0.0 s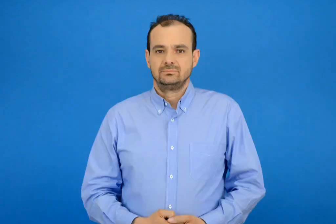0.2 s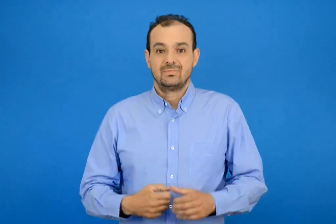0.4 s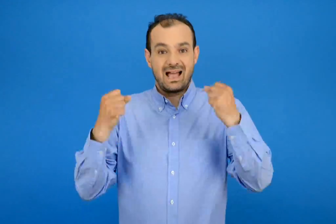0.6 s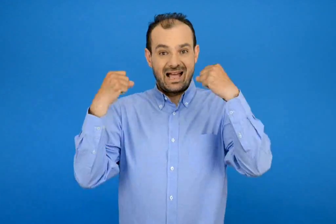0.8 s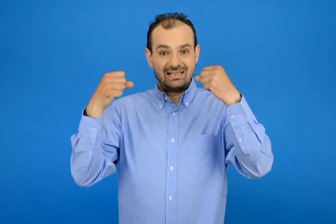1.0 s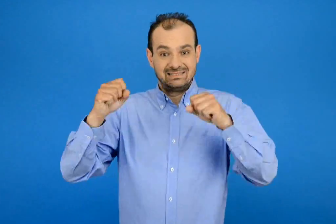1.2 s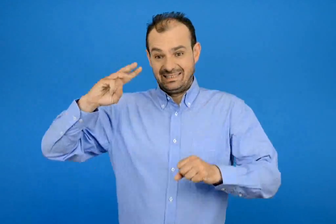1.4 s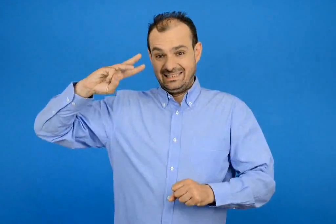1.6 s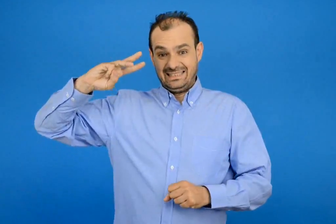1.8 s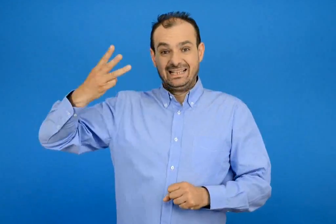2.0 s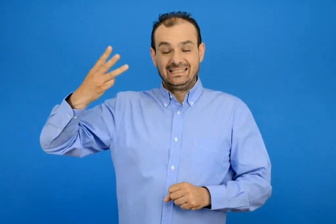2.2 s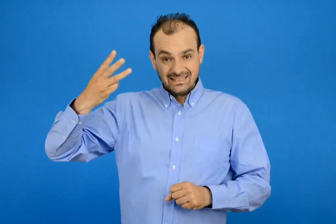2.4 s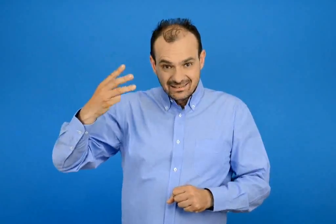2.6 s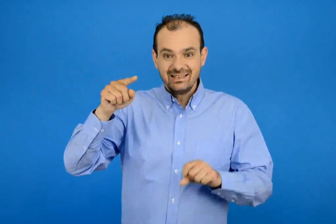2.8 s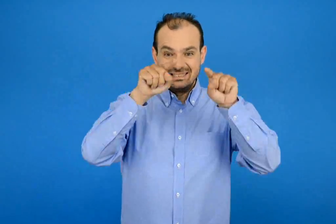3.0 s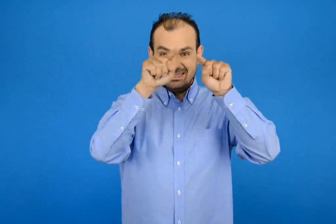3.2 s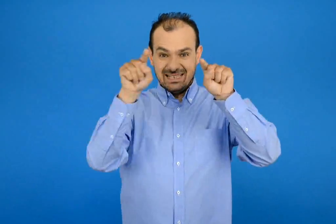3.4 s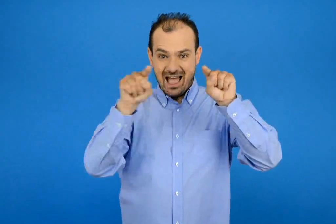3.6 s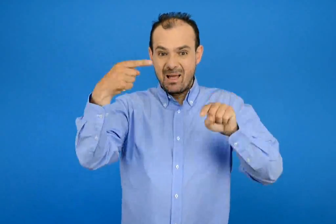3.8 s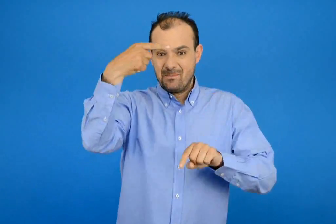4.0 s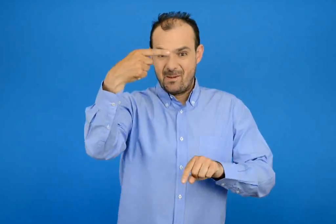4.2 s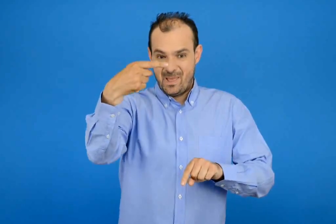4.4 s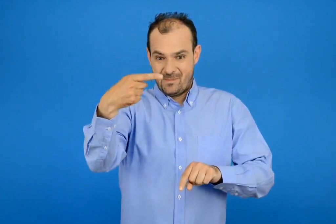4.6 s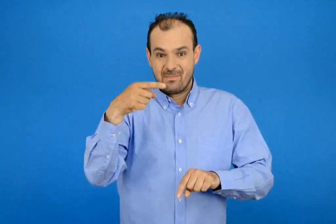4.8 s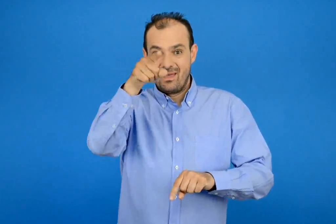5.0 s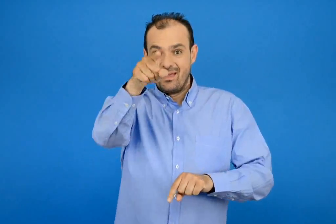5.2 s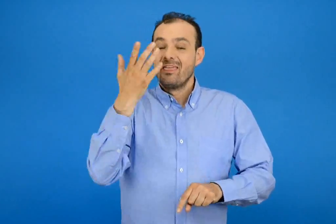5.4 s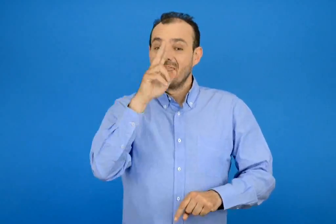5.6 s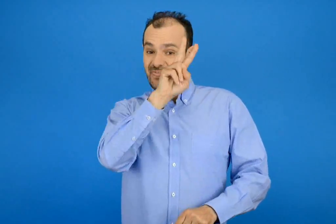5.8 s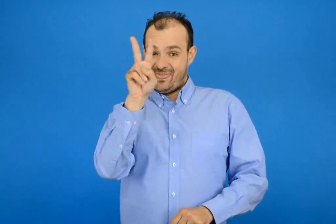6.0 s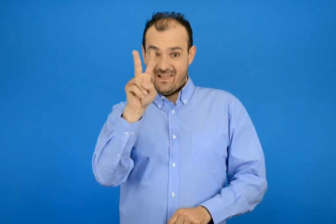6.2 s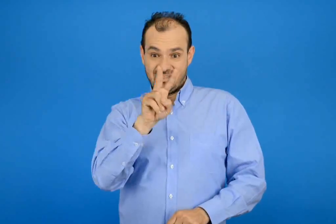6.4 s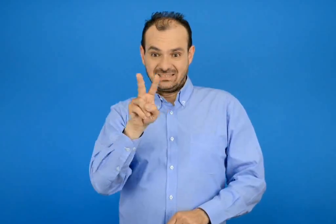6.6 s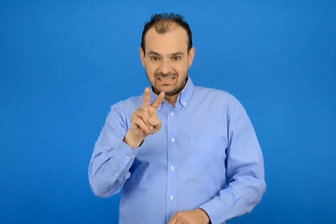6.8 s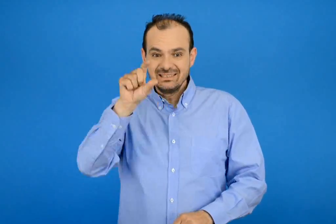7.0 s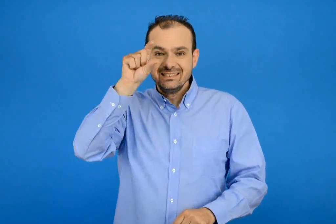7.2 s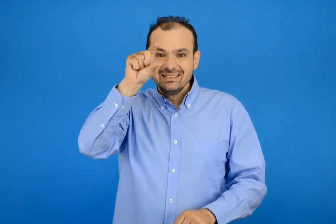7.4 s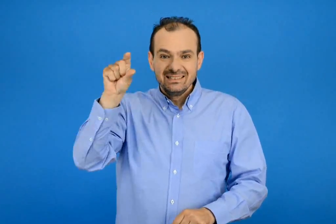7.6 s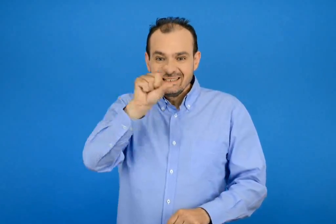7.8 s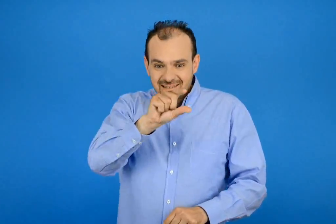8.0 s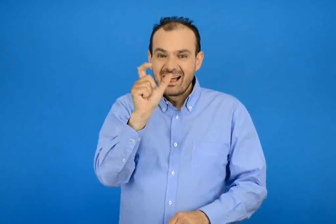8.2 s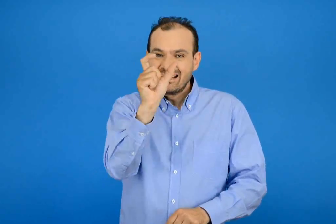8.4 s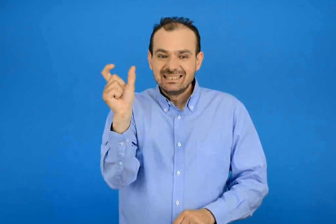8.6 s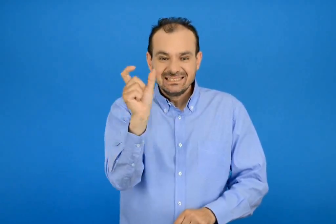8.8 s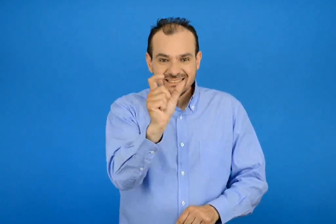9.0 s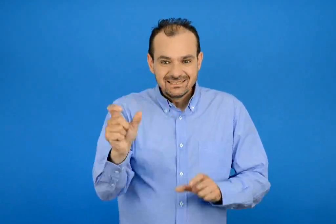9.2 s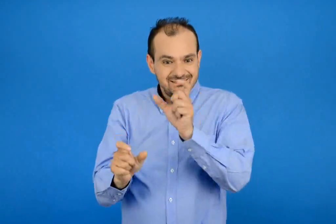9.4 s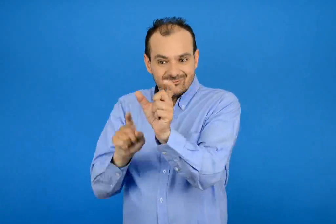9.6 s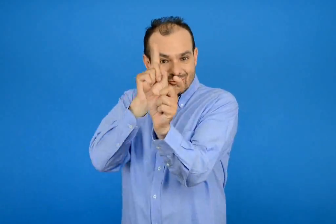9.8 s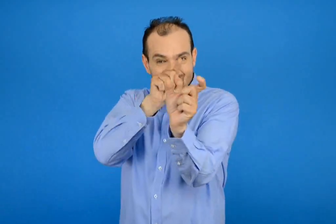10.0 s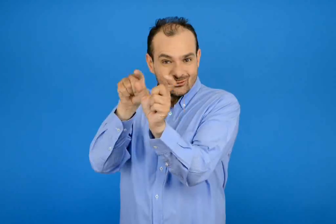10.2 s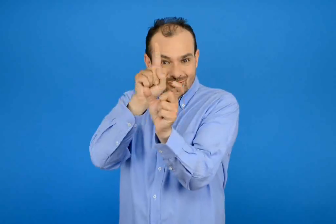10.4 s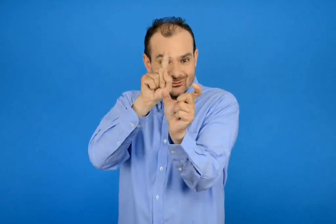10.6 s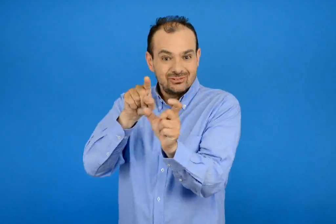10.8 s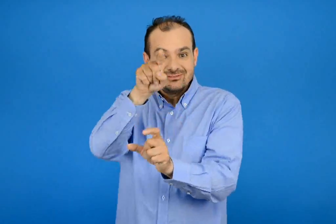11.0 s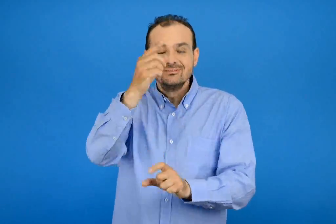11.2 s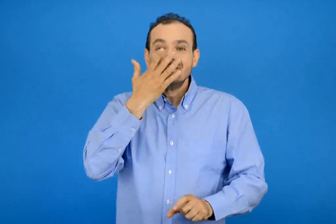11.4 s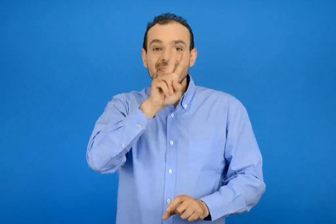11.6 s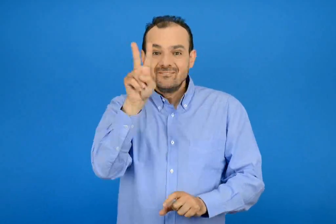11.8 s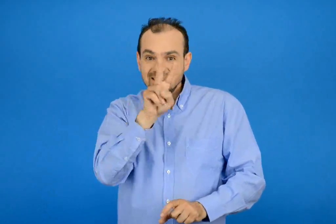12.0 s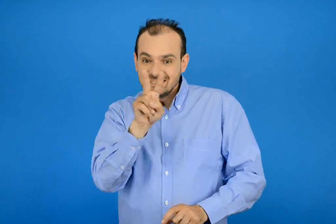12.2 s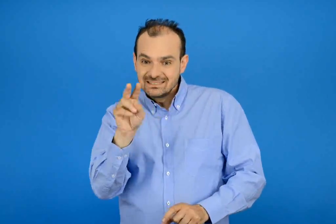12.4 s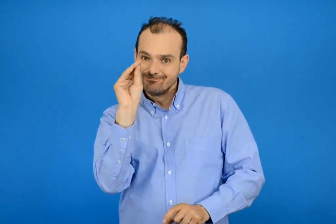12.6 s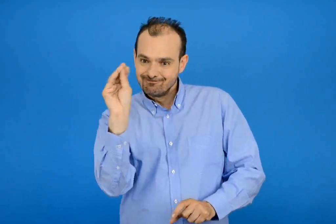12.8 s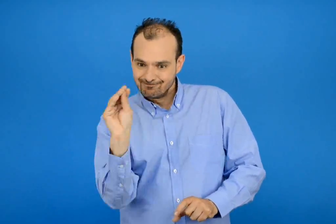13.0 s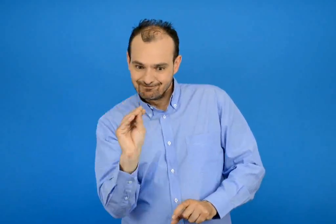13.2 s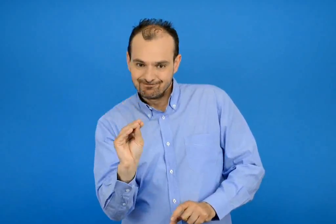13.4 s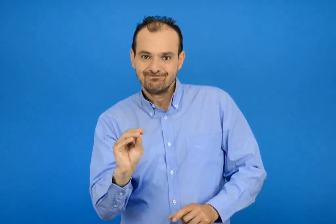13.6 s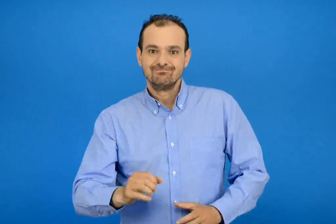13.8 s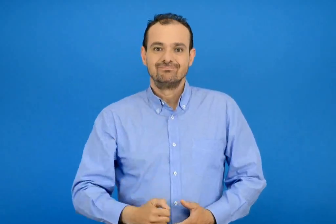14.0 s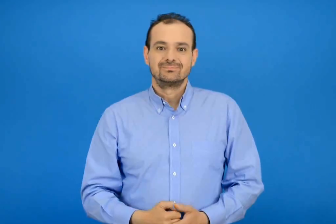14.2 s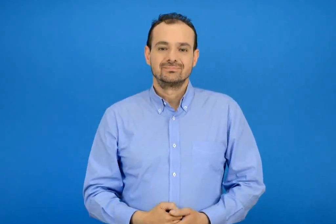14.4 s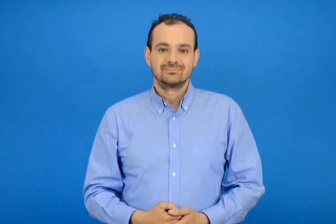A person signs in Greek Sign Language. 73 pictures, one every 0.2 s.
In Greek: διάβασε μια μια τις σειρές της άσκησης 3 συμπλήρωσε τα στιχάκια τόνισε τις λέξεις και διάβασε
